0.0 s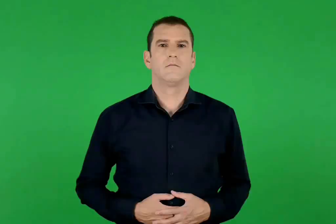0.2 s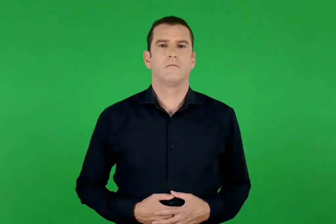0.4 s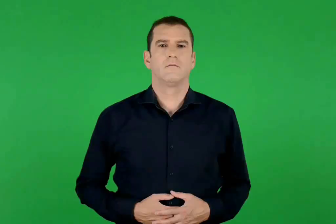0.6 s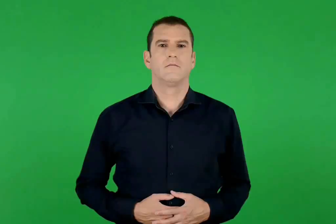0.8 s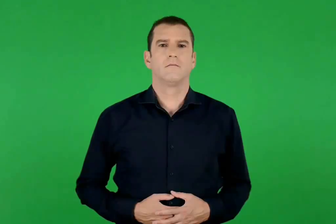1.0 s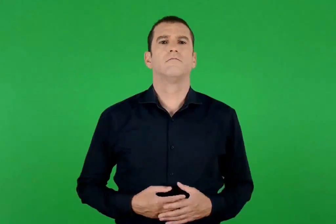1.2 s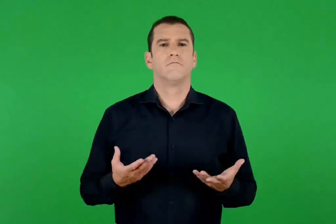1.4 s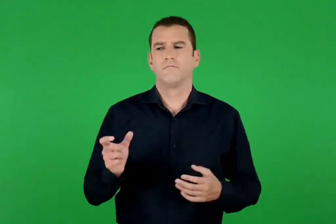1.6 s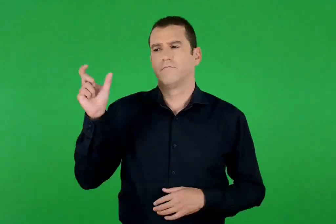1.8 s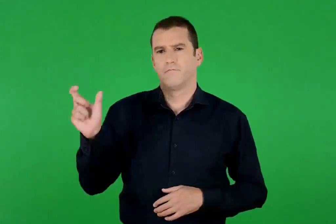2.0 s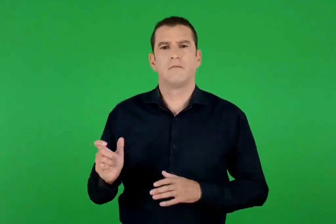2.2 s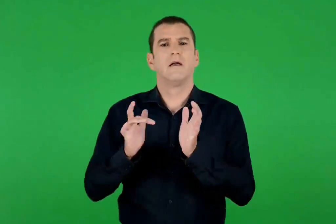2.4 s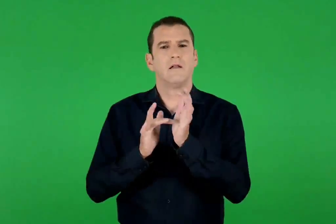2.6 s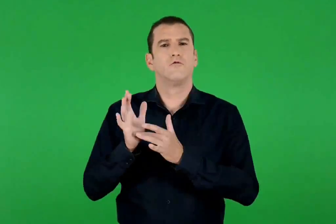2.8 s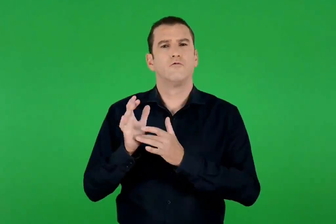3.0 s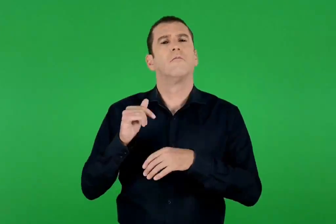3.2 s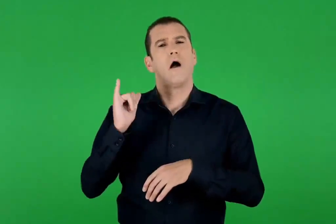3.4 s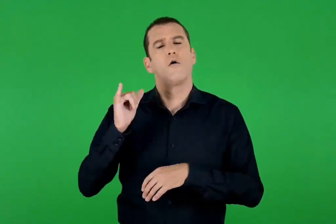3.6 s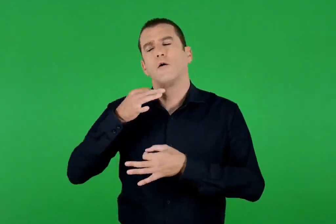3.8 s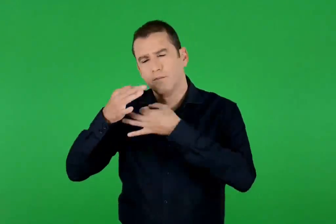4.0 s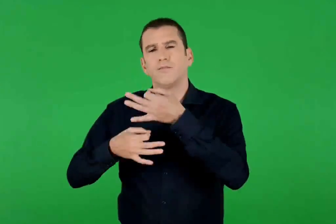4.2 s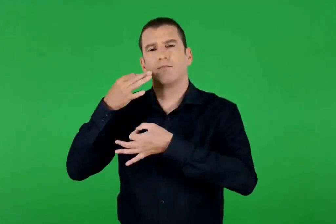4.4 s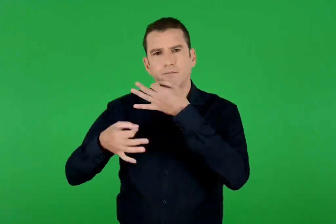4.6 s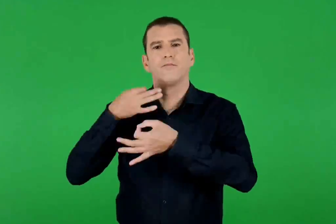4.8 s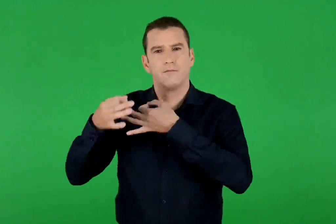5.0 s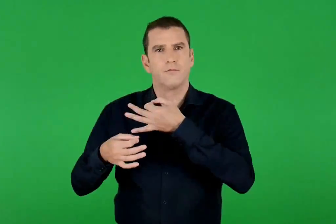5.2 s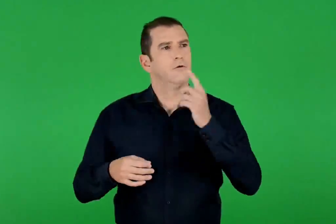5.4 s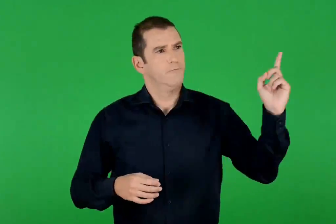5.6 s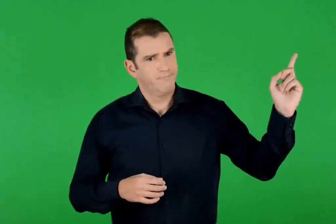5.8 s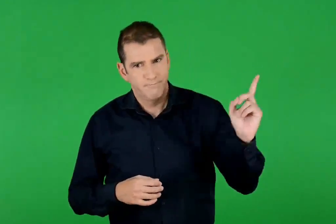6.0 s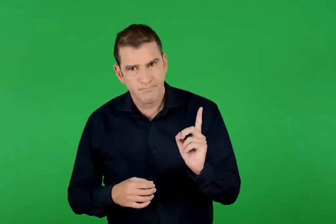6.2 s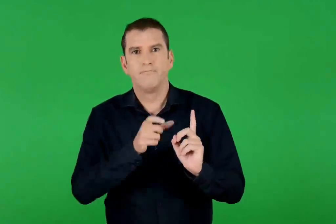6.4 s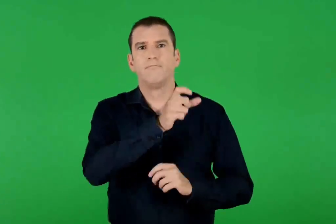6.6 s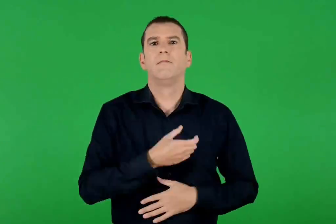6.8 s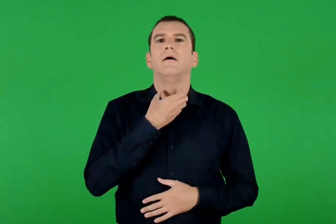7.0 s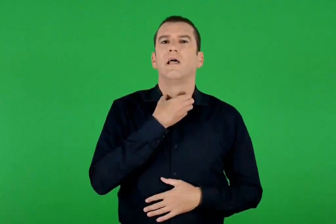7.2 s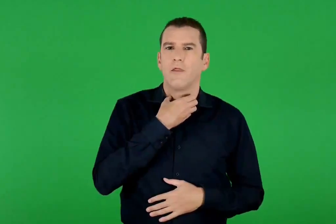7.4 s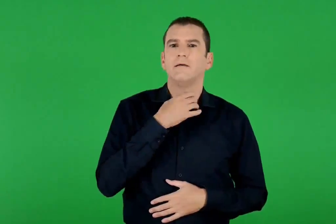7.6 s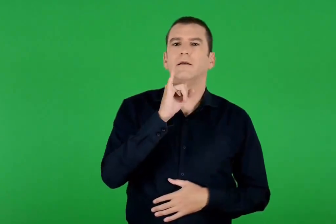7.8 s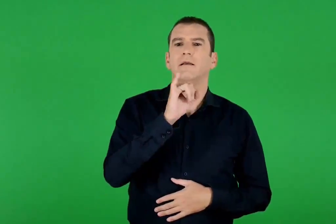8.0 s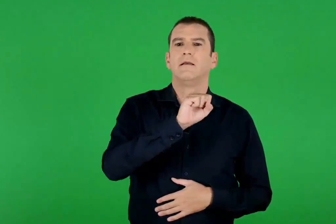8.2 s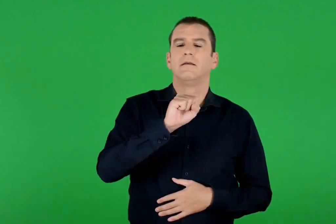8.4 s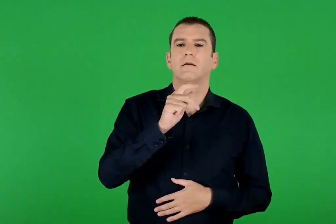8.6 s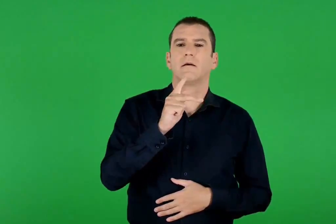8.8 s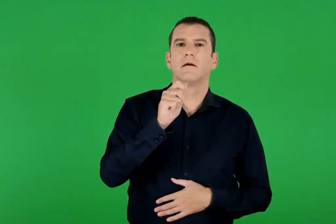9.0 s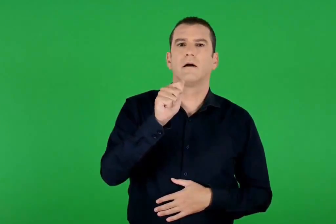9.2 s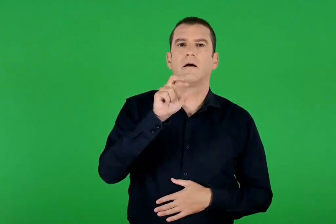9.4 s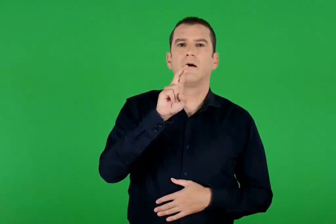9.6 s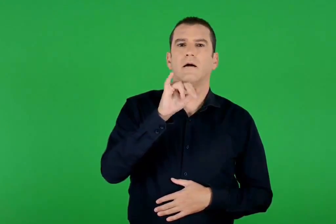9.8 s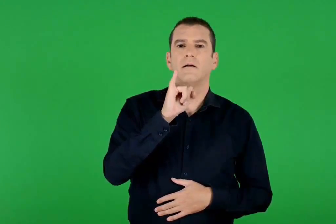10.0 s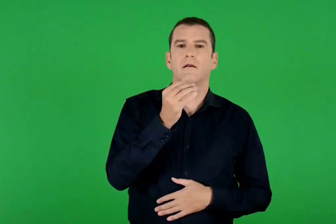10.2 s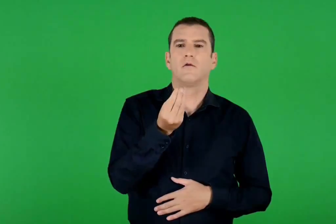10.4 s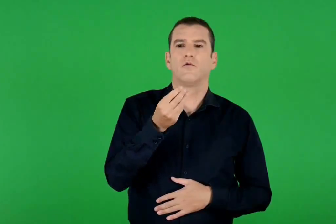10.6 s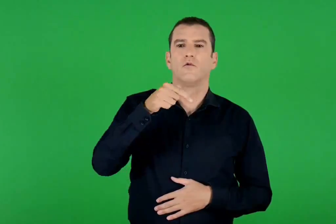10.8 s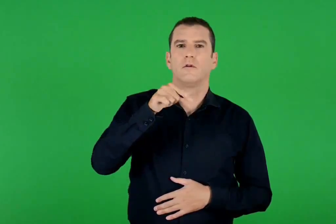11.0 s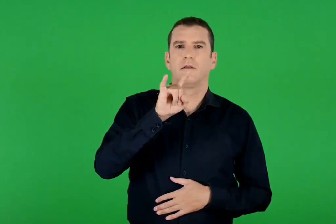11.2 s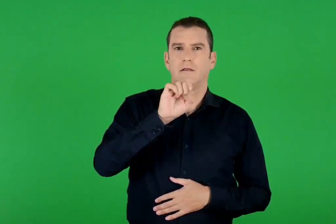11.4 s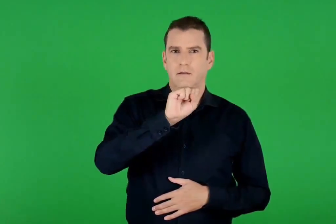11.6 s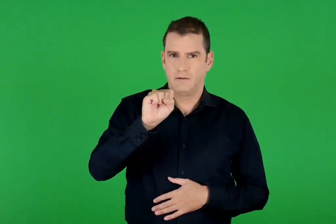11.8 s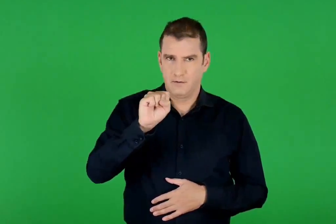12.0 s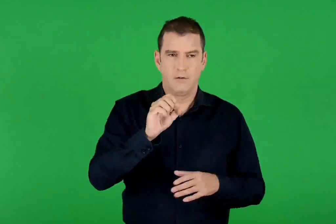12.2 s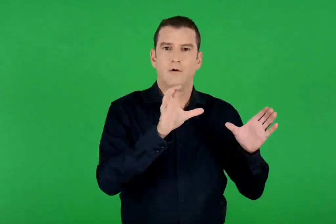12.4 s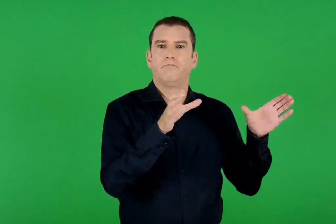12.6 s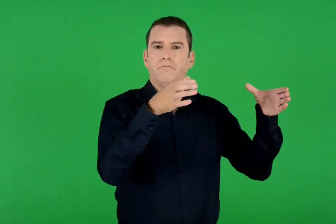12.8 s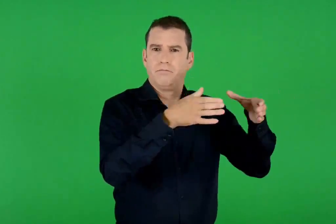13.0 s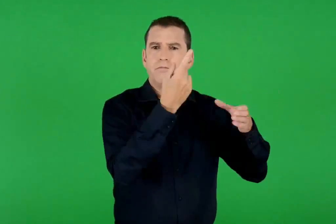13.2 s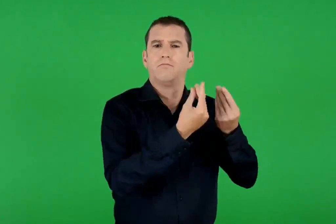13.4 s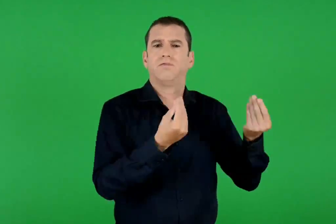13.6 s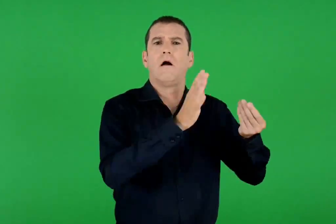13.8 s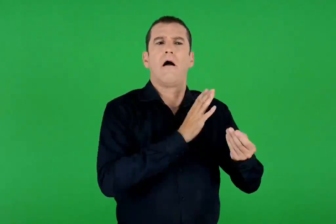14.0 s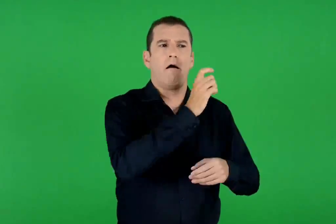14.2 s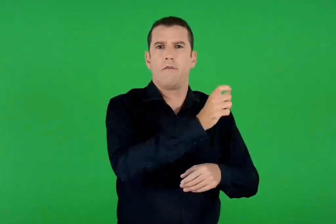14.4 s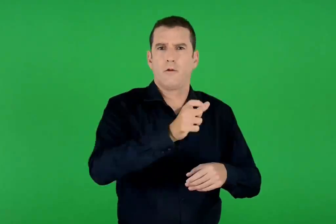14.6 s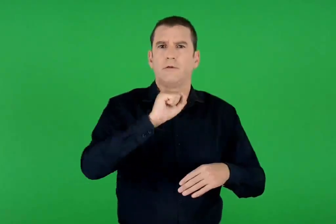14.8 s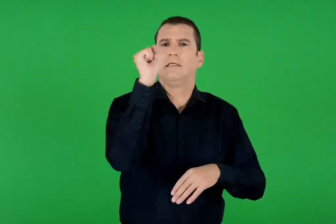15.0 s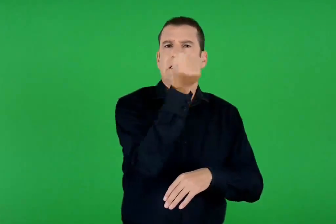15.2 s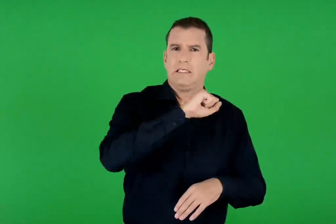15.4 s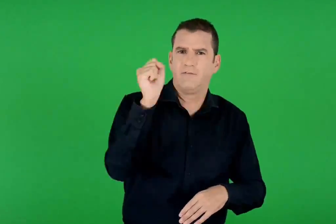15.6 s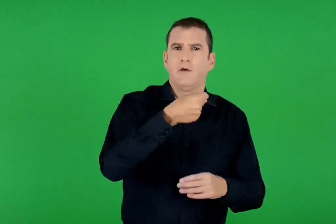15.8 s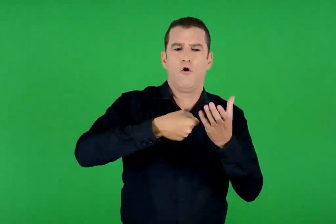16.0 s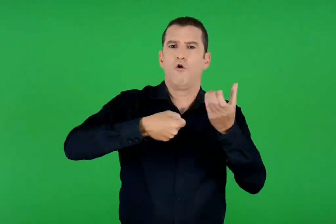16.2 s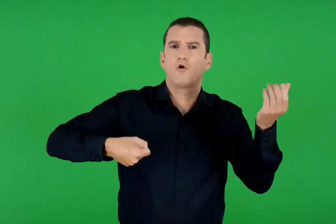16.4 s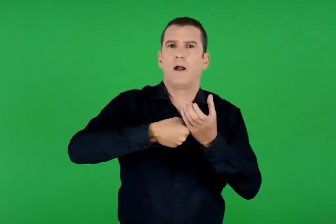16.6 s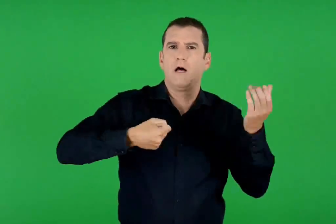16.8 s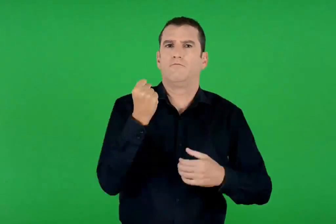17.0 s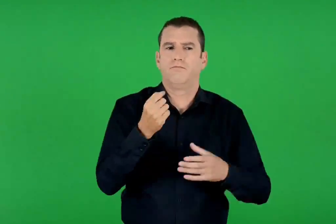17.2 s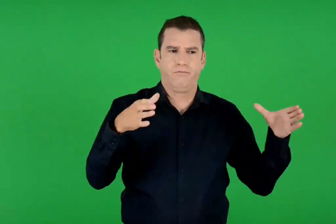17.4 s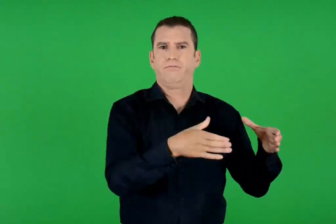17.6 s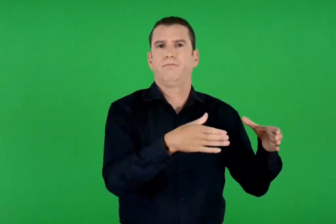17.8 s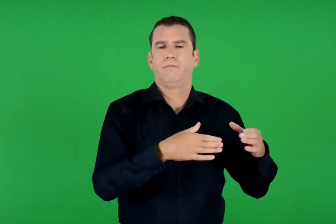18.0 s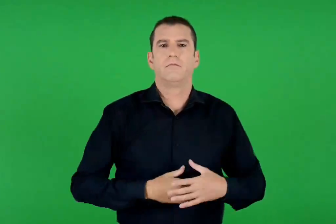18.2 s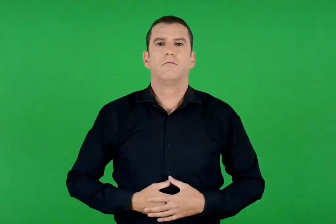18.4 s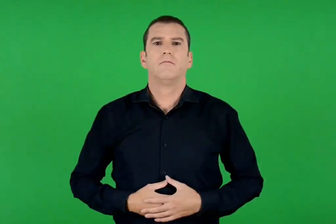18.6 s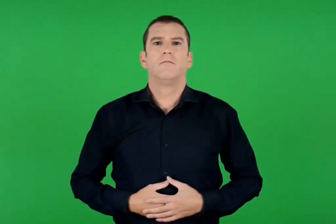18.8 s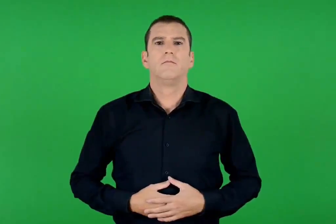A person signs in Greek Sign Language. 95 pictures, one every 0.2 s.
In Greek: κι ενώ ακόμα μιλούσε ο ιησούς , φτάνει ο ιούδας ο ισκαριώτης και μαζί του ένα πλήθος από ανθρώπους οπλισμένους με ξίφη και ρόπαλα
